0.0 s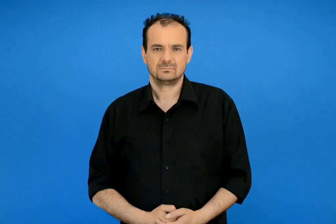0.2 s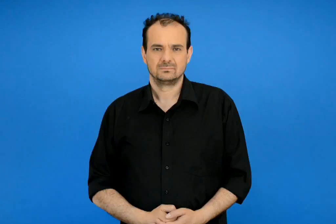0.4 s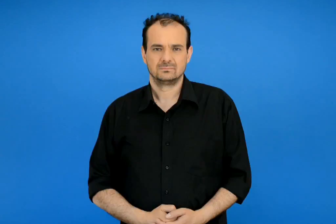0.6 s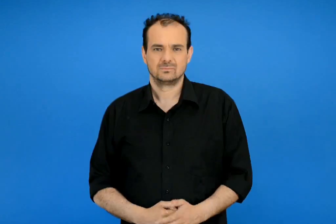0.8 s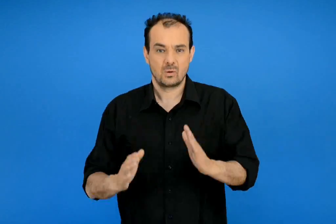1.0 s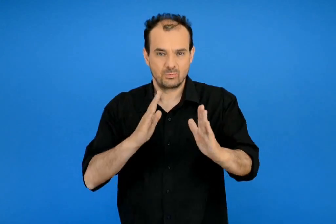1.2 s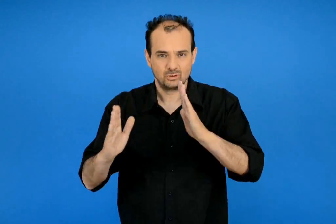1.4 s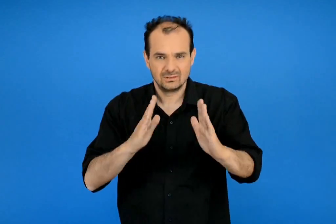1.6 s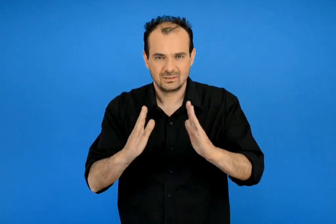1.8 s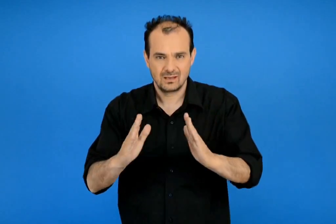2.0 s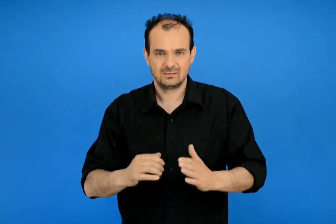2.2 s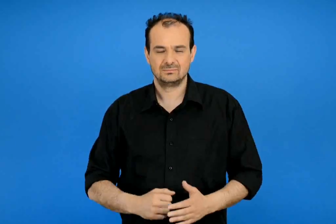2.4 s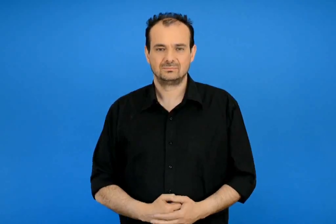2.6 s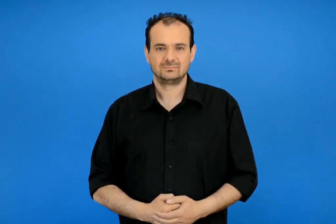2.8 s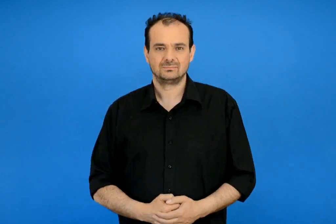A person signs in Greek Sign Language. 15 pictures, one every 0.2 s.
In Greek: προστασία
